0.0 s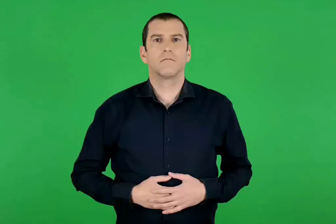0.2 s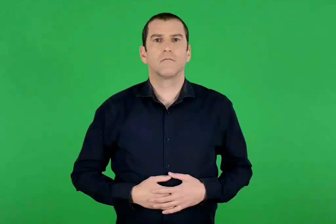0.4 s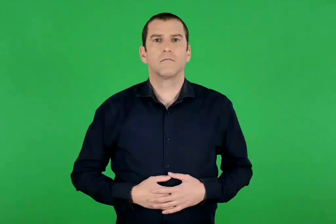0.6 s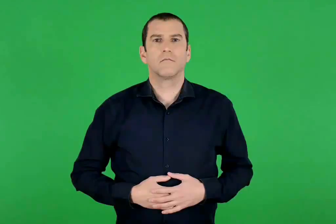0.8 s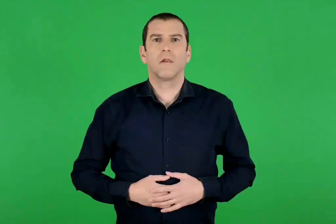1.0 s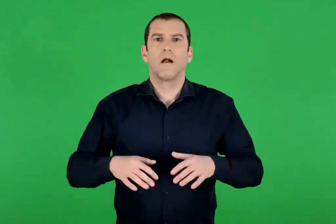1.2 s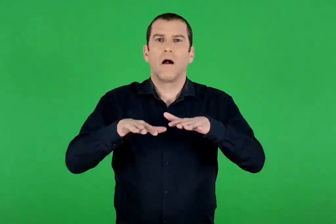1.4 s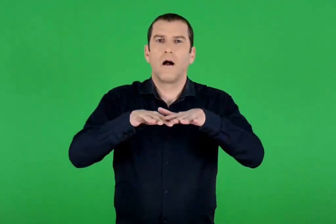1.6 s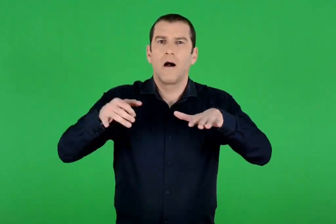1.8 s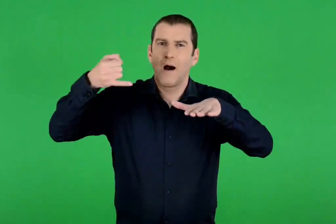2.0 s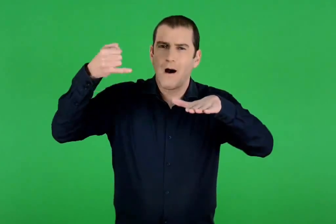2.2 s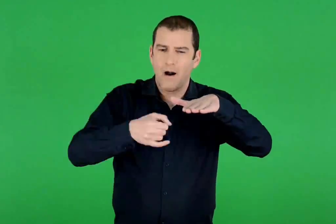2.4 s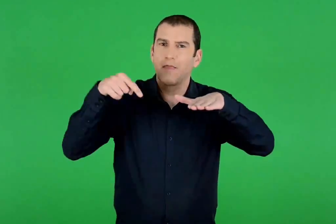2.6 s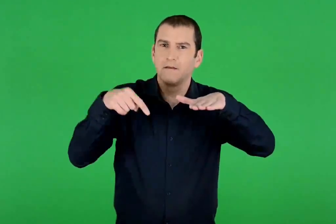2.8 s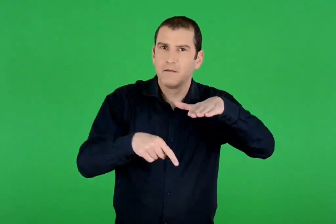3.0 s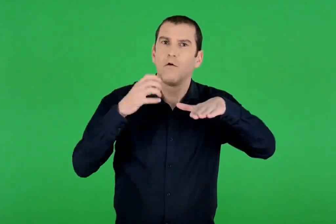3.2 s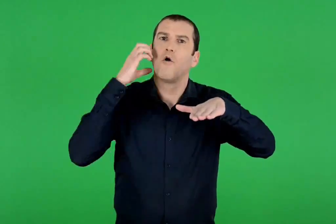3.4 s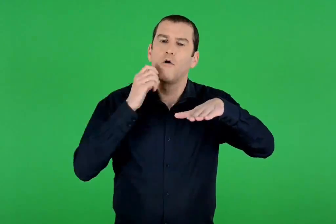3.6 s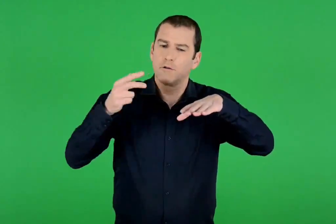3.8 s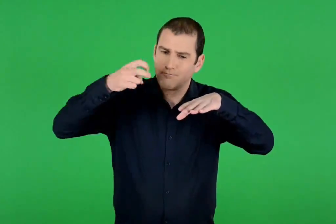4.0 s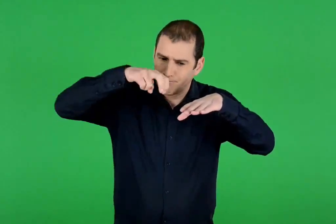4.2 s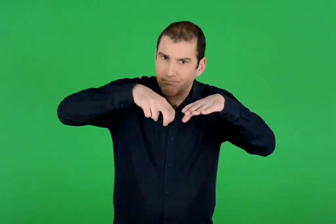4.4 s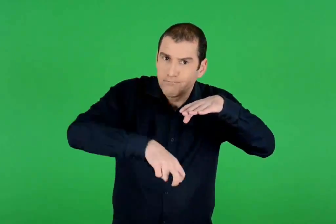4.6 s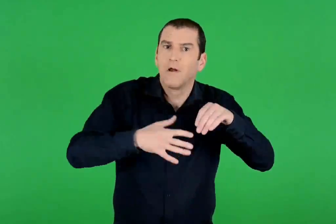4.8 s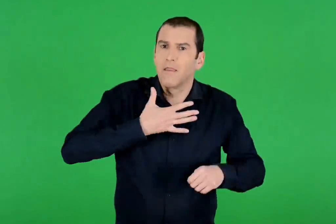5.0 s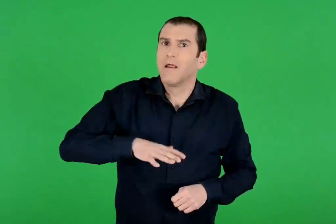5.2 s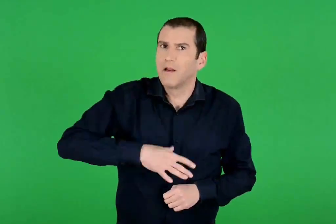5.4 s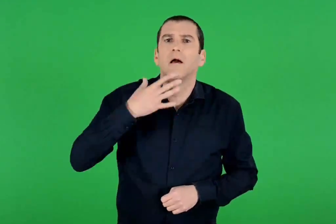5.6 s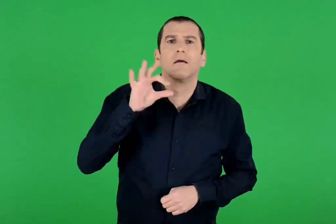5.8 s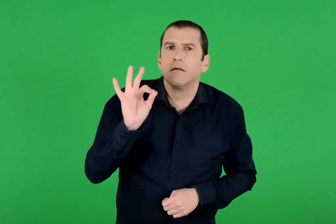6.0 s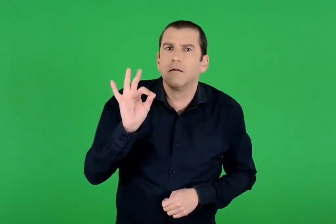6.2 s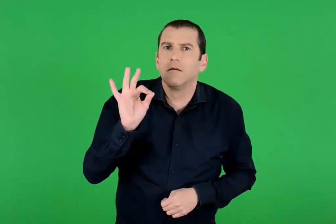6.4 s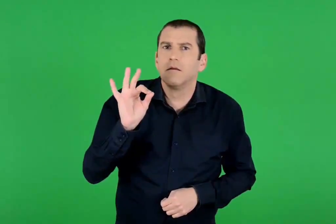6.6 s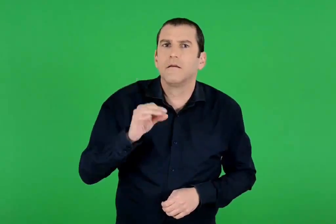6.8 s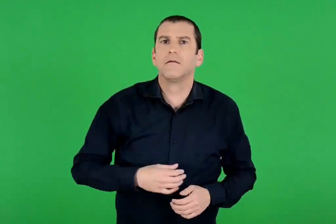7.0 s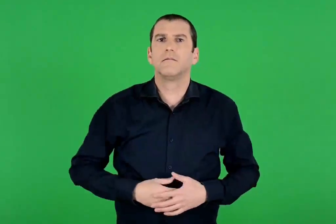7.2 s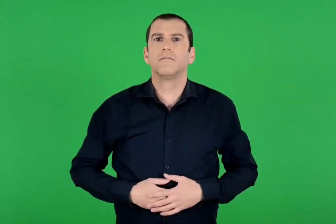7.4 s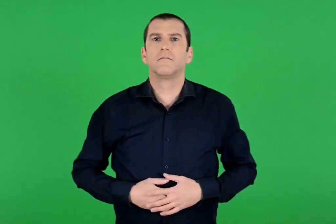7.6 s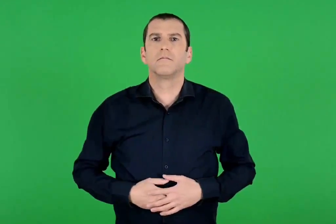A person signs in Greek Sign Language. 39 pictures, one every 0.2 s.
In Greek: γιατί ο οδυσσέας θέλησε να κατεβεί στον άδη ;
